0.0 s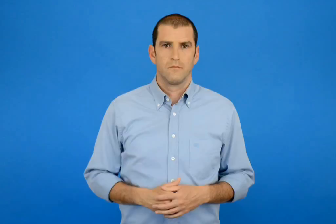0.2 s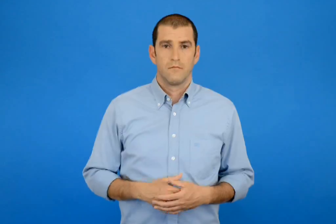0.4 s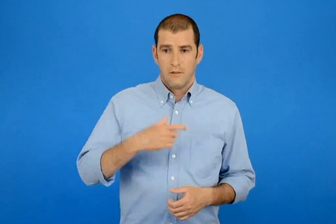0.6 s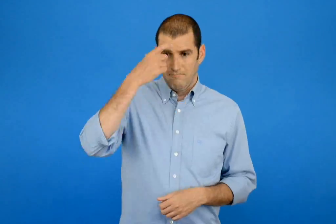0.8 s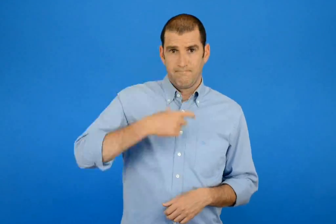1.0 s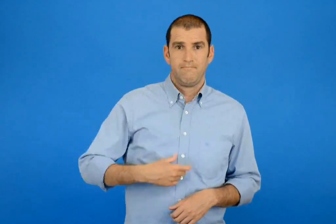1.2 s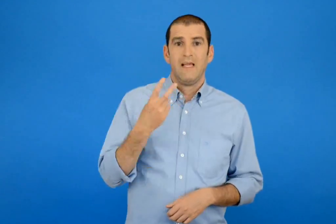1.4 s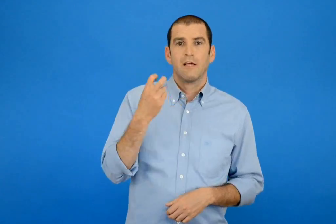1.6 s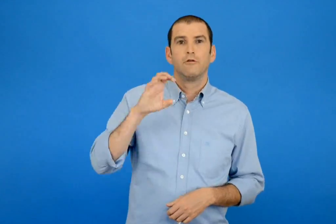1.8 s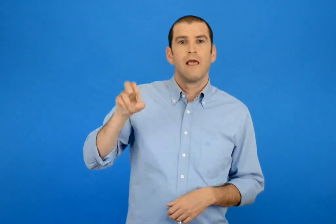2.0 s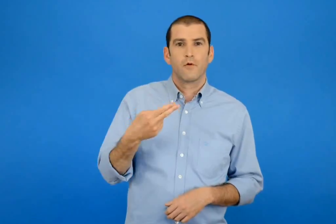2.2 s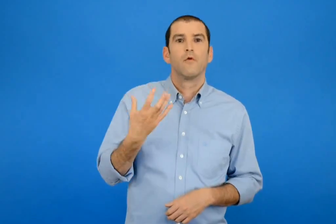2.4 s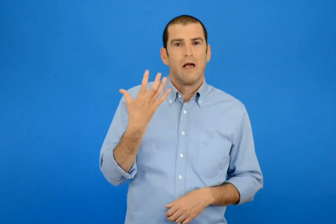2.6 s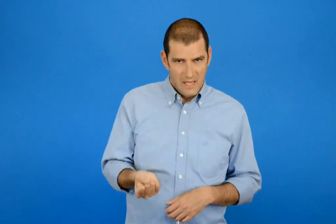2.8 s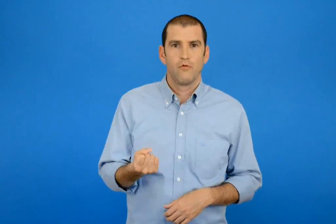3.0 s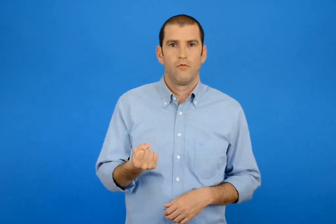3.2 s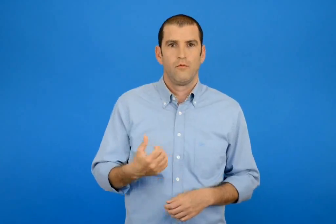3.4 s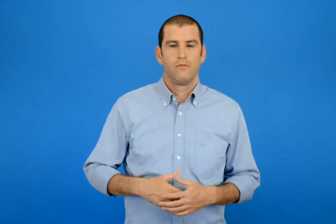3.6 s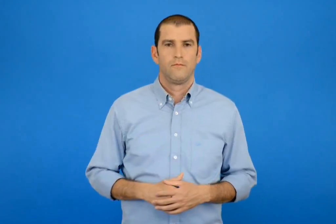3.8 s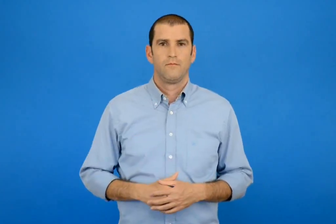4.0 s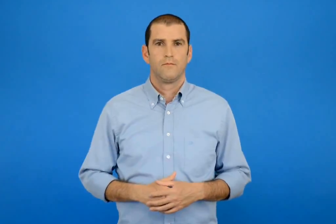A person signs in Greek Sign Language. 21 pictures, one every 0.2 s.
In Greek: έχω 20 €
